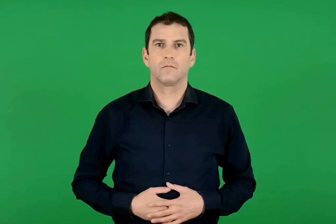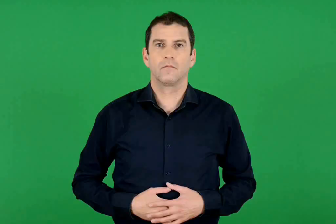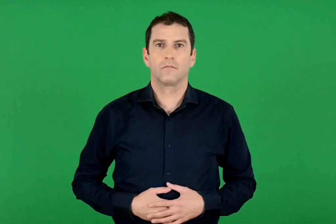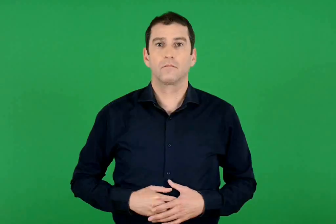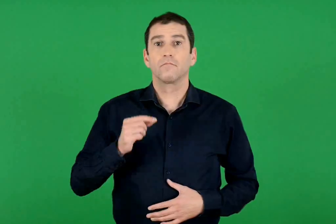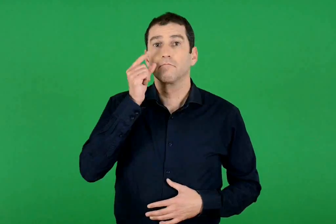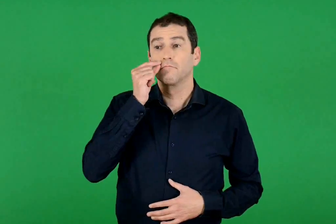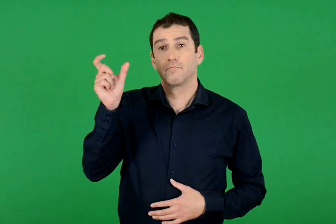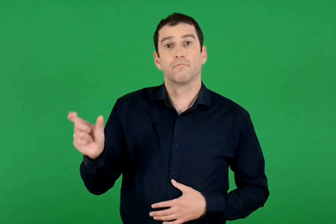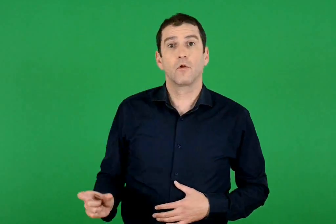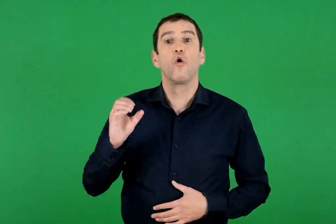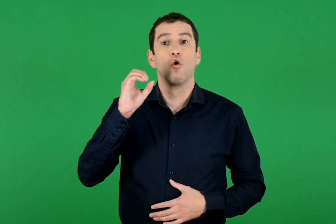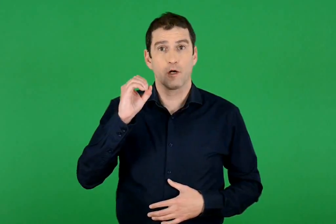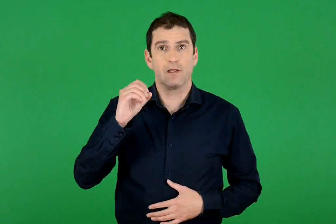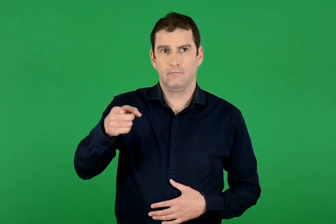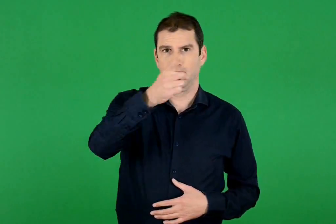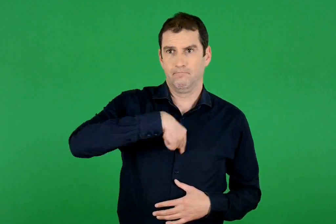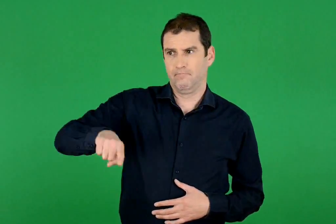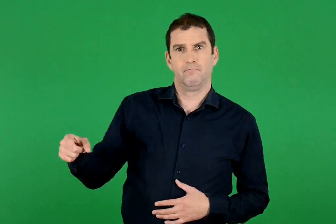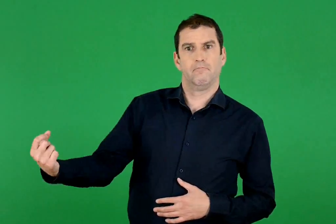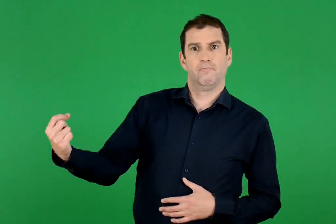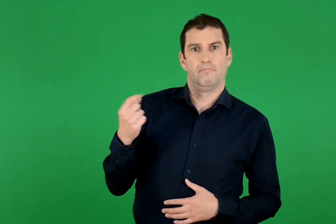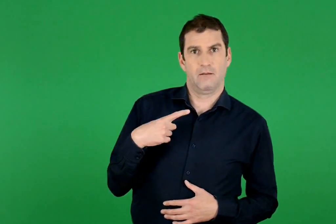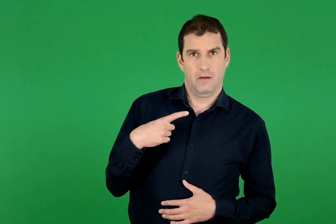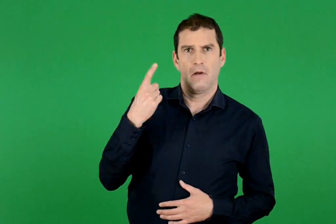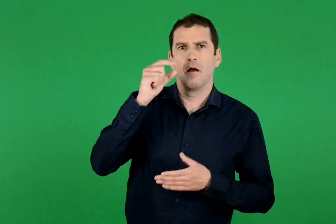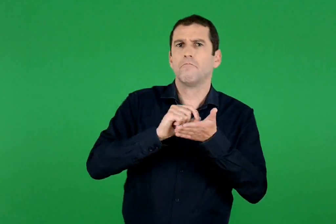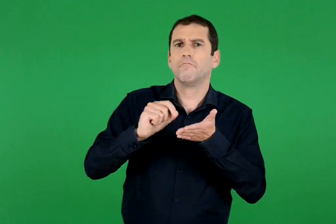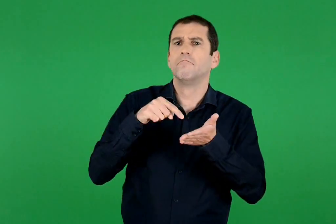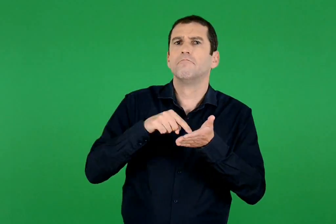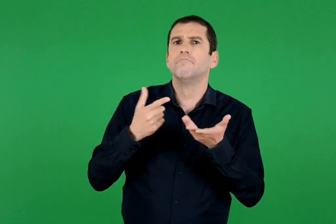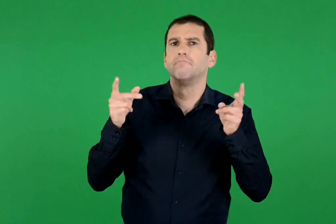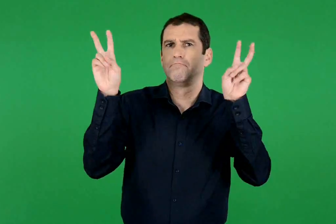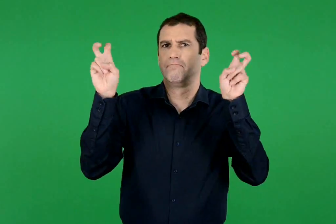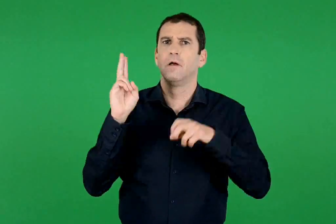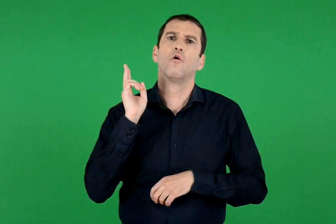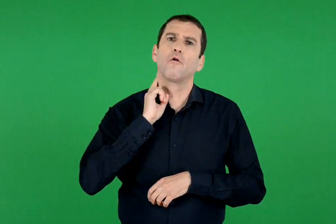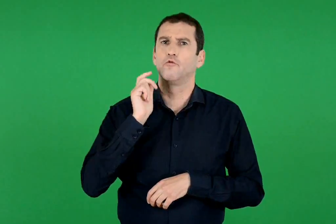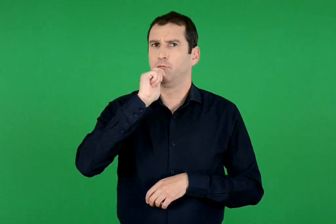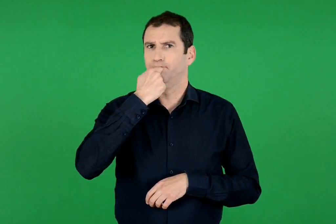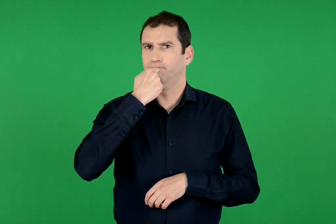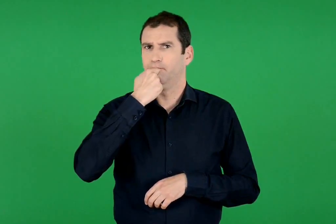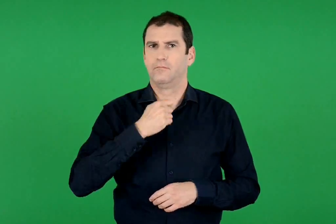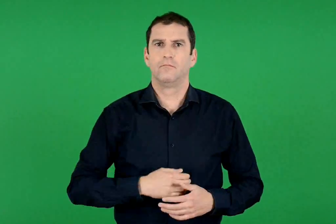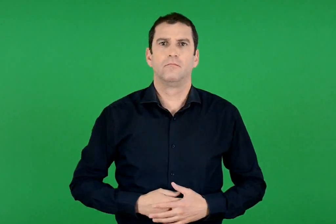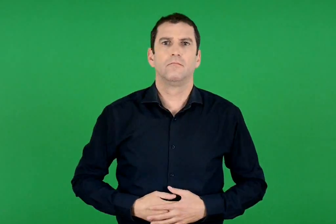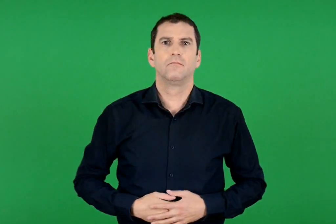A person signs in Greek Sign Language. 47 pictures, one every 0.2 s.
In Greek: ο ορφέας μάς έστειλε ένα μήνυμα γραμμένο σε μυστικό κώδικα
